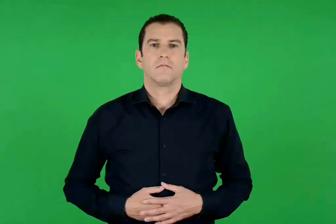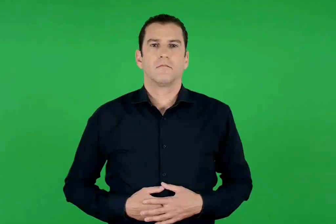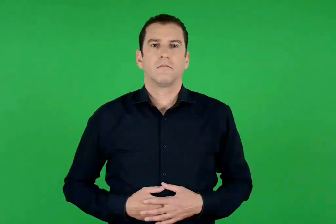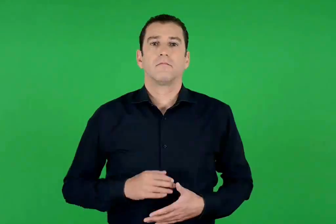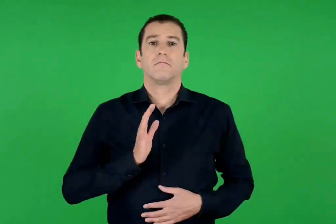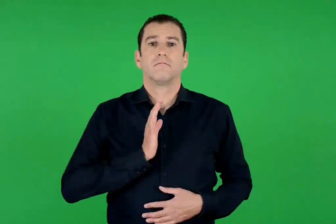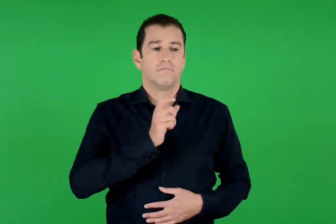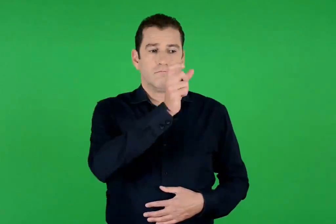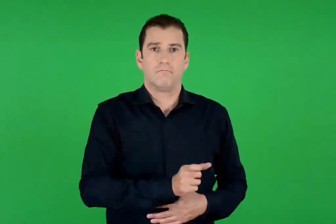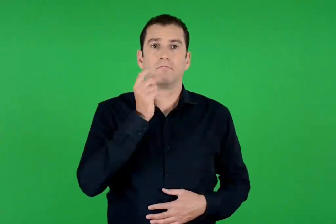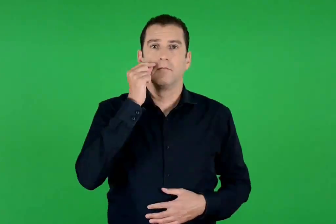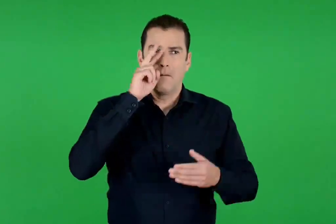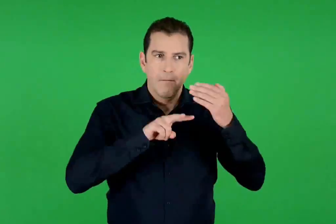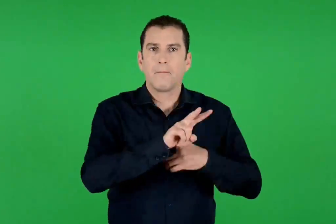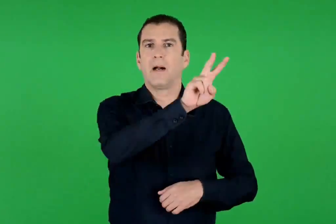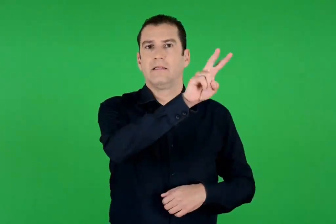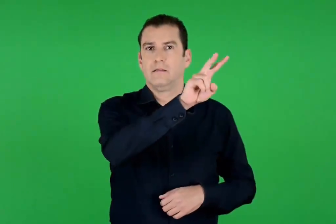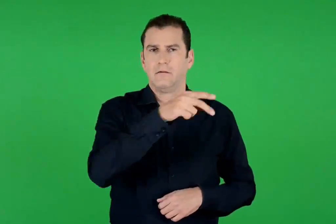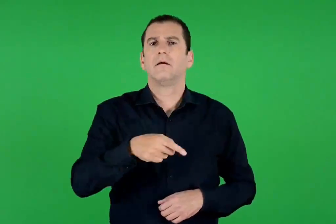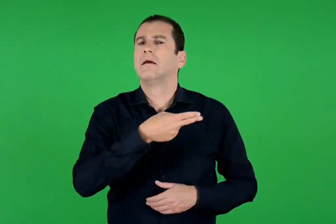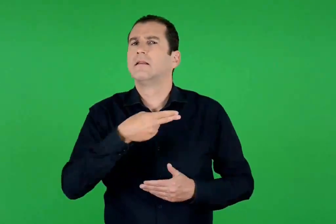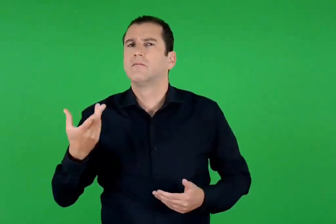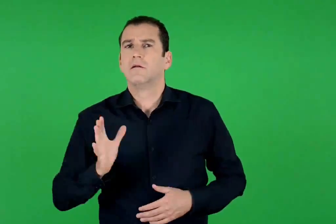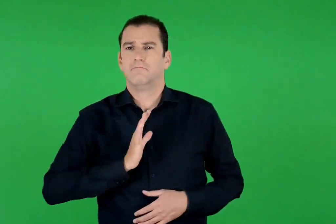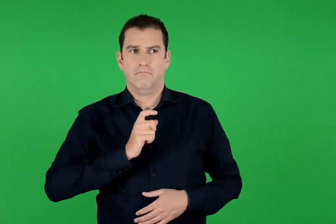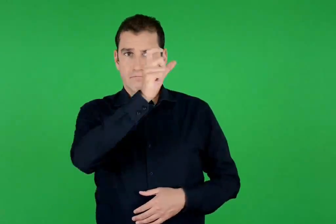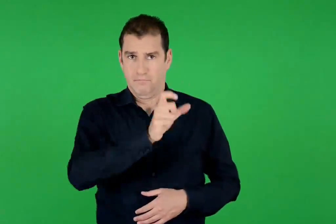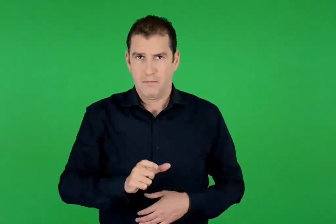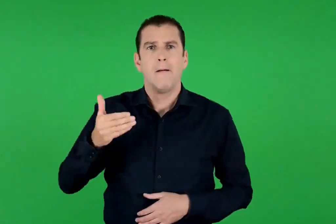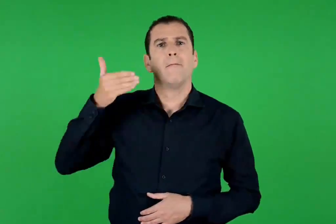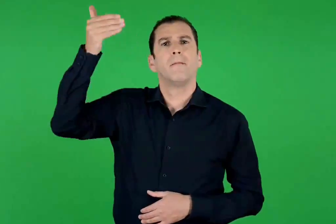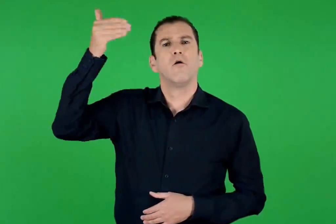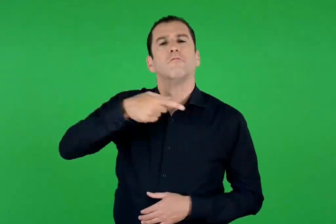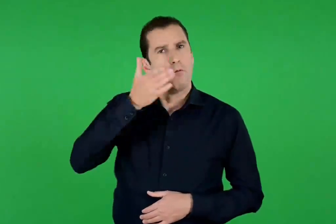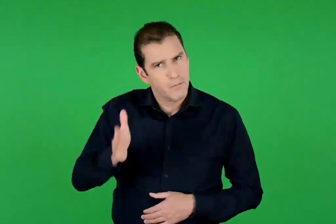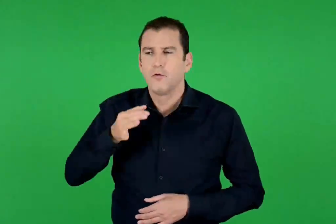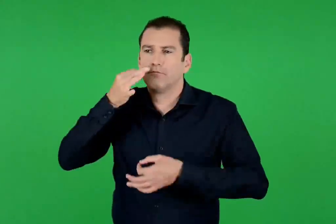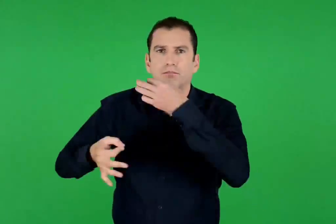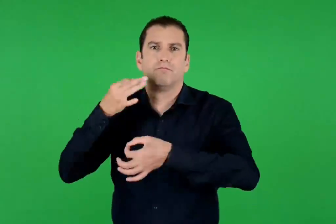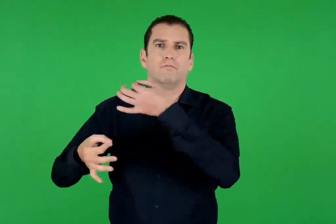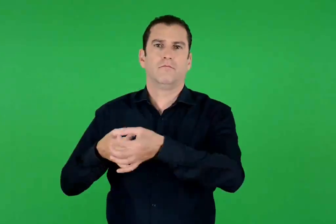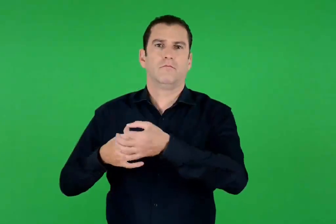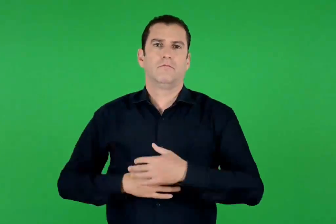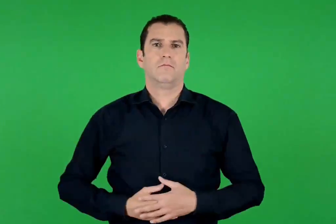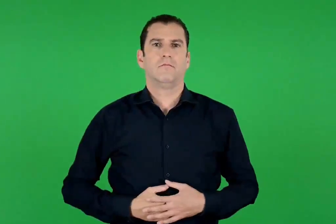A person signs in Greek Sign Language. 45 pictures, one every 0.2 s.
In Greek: μάντης ο ιερέας που έλεγε το μέλλον
